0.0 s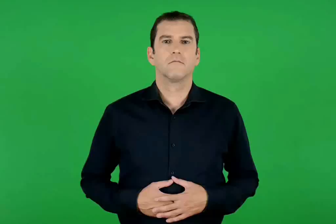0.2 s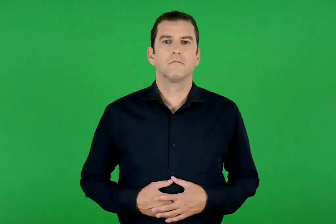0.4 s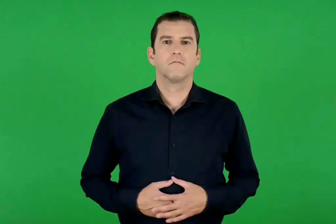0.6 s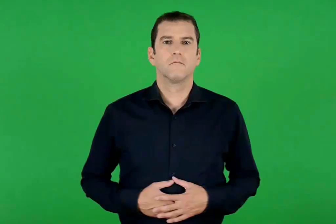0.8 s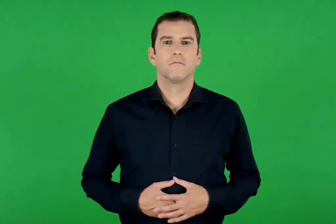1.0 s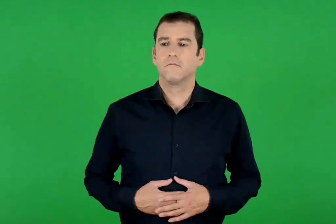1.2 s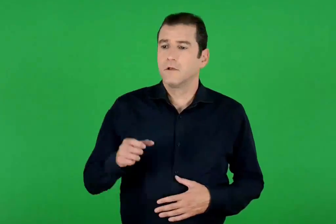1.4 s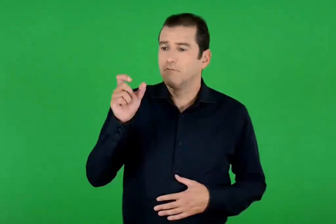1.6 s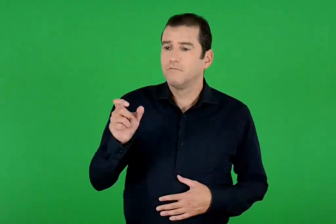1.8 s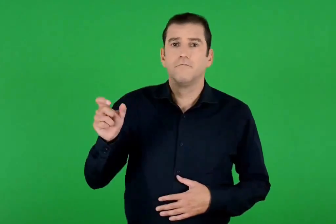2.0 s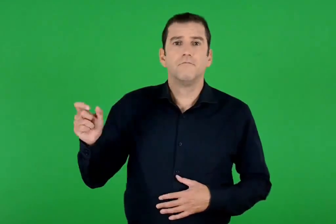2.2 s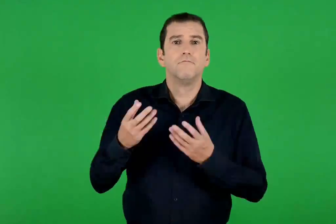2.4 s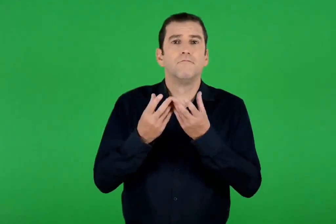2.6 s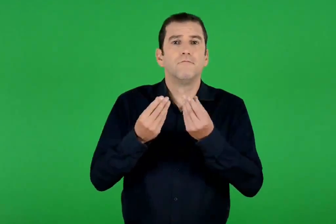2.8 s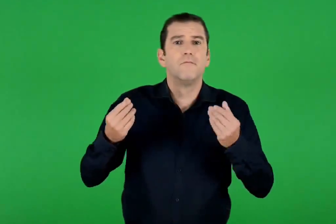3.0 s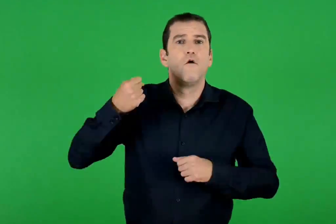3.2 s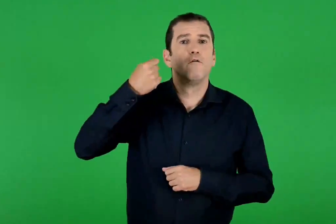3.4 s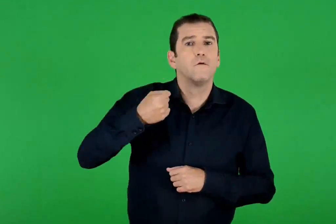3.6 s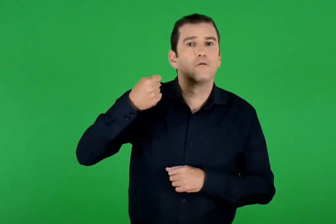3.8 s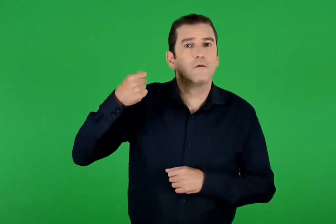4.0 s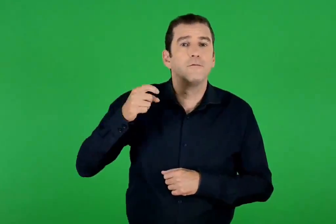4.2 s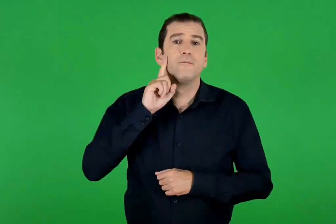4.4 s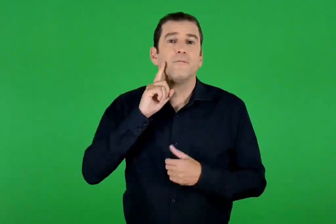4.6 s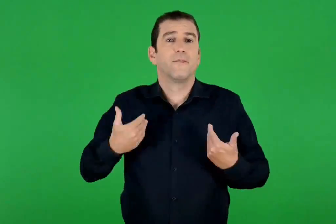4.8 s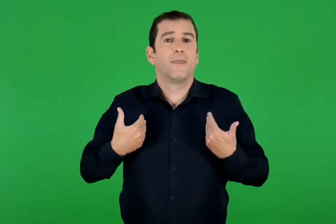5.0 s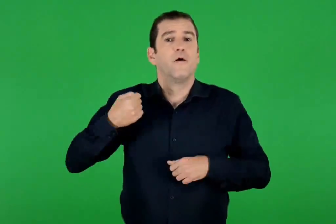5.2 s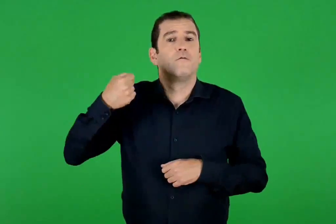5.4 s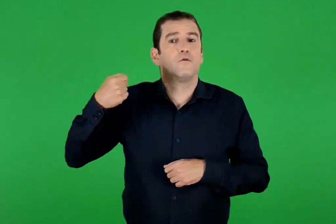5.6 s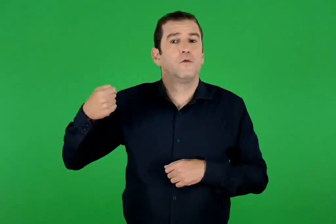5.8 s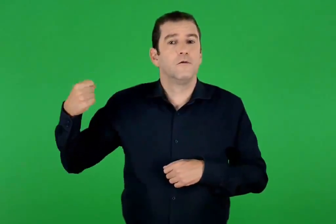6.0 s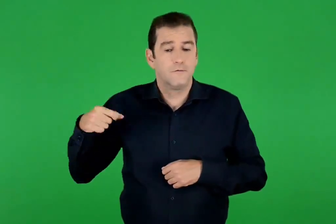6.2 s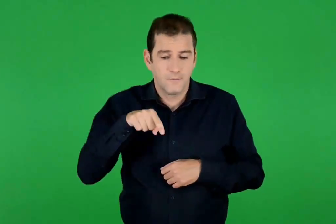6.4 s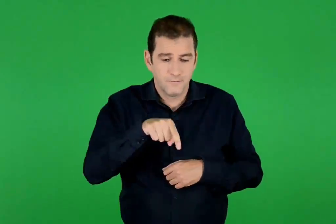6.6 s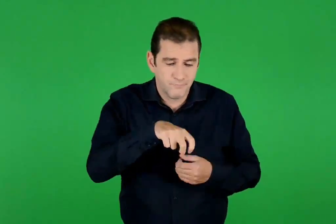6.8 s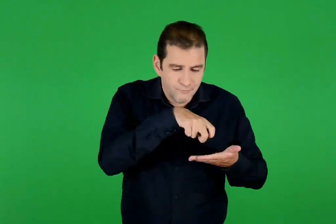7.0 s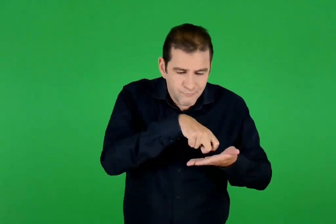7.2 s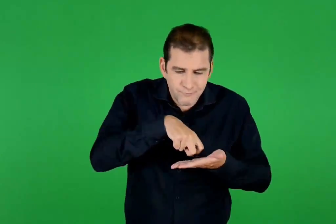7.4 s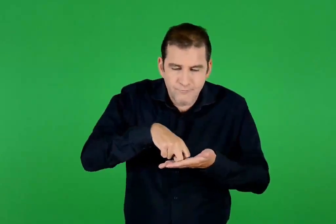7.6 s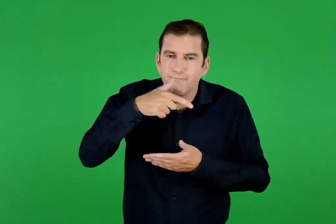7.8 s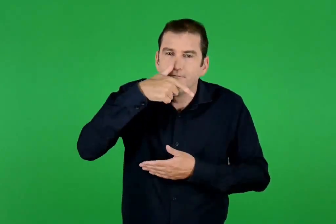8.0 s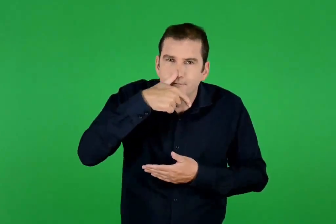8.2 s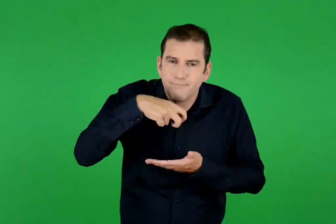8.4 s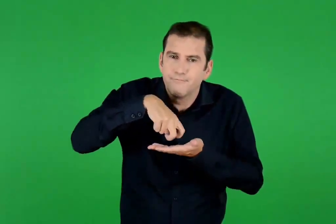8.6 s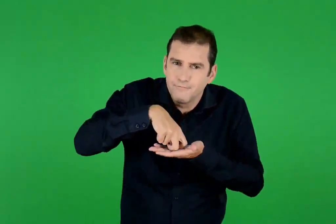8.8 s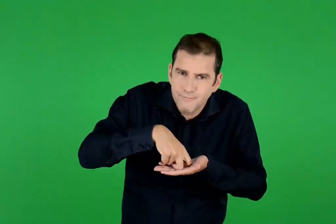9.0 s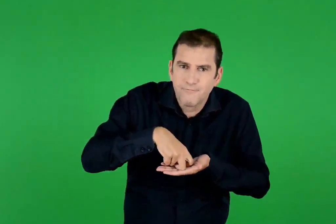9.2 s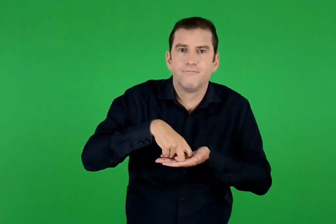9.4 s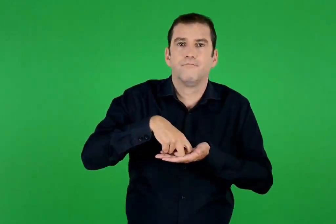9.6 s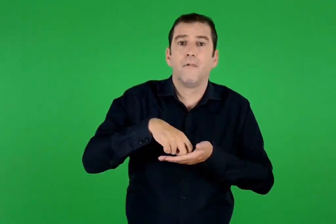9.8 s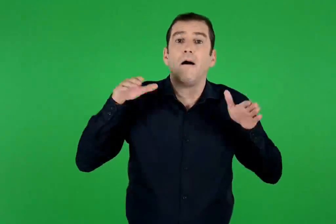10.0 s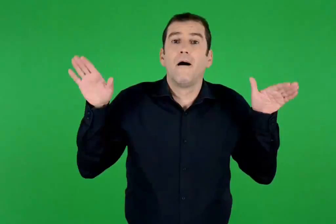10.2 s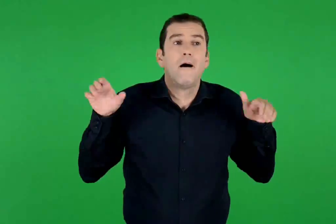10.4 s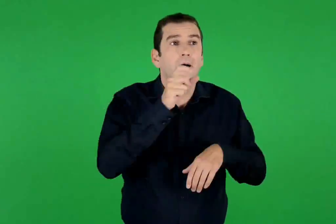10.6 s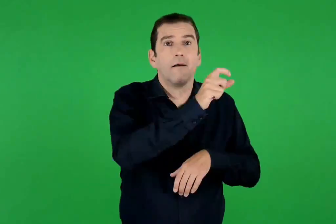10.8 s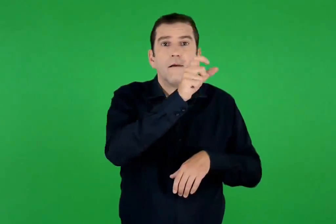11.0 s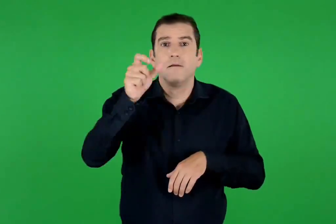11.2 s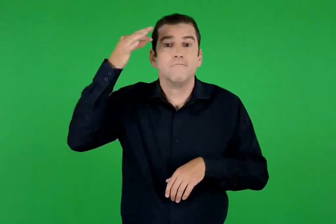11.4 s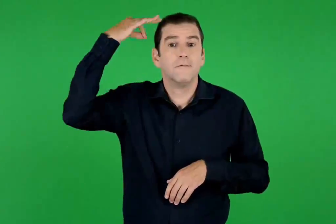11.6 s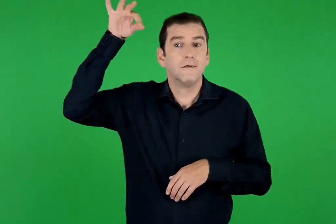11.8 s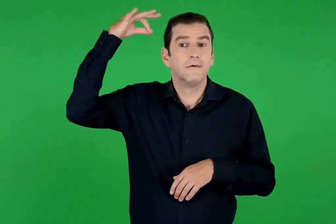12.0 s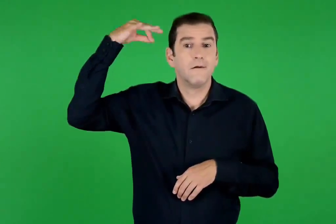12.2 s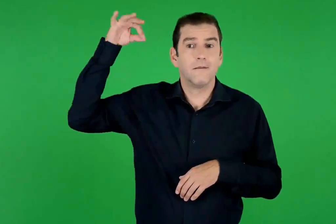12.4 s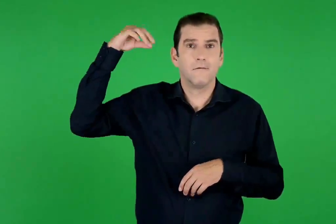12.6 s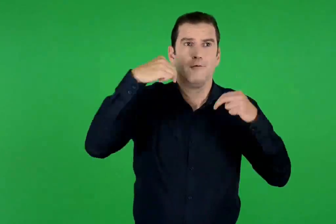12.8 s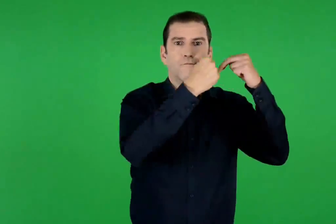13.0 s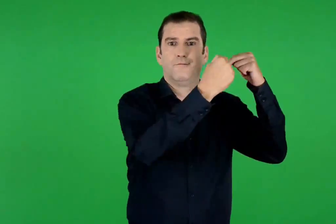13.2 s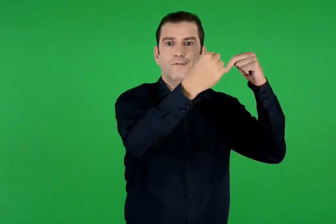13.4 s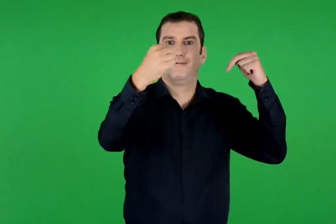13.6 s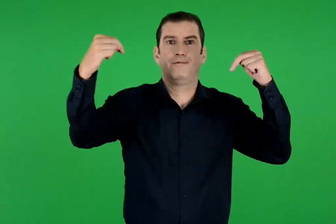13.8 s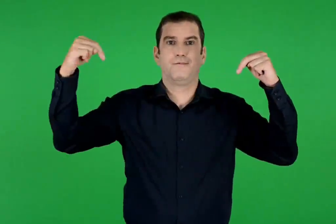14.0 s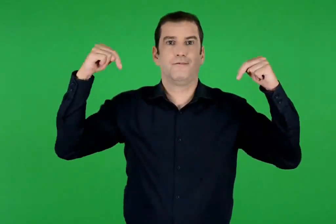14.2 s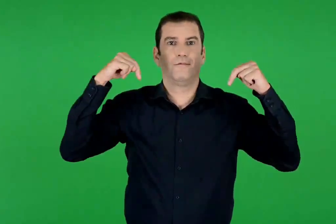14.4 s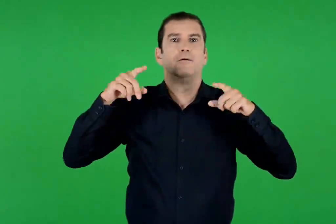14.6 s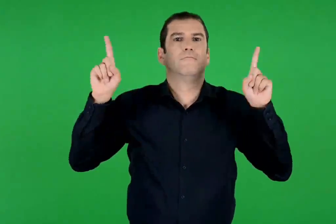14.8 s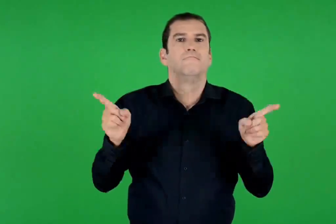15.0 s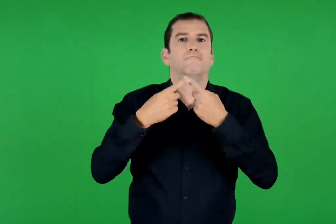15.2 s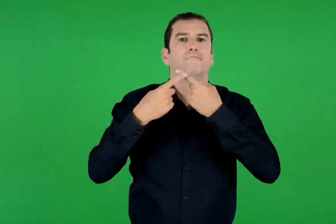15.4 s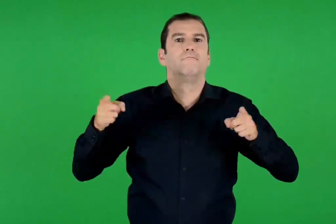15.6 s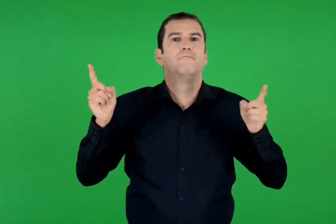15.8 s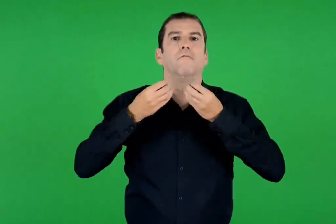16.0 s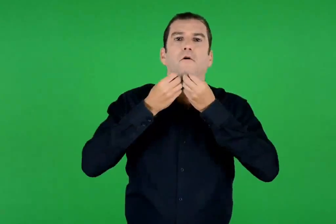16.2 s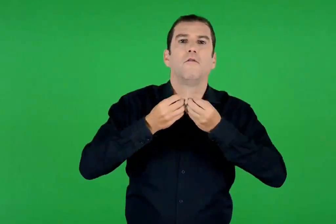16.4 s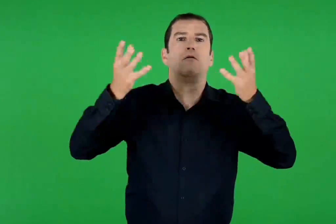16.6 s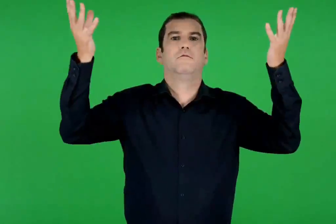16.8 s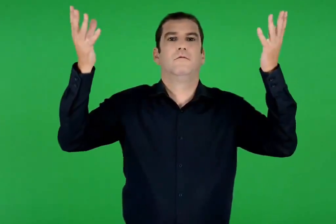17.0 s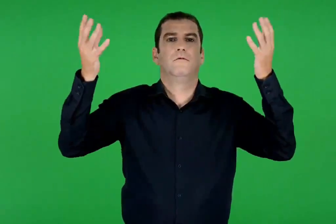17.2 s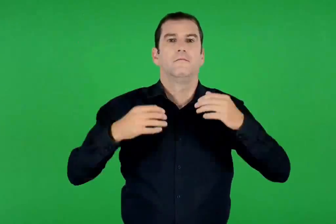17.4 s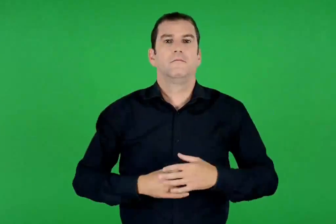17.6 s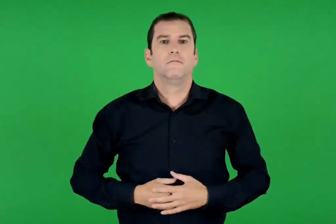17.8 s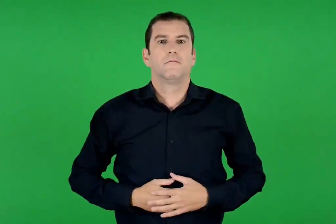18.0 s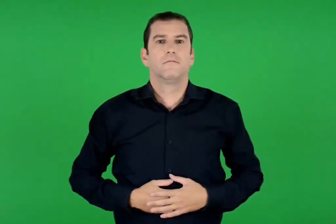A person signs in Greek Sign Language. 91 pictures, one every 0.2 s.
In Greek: βοσκοί πολλοί και βοσκοπούλες , τον προσκυνούσαν ταπεινά , ξανθόμαλλοι άγγελοι στέκονταν κι έψελναν γύρω του ωσαννά
